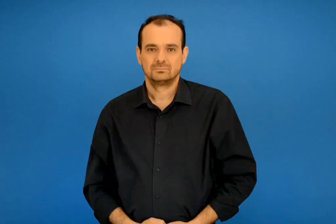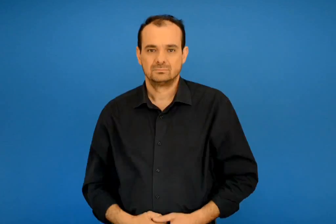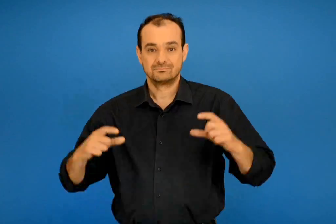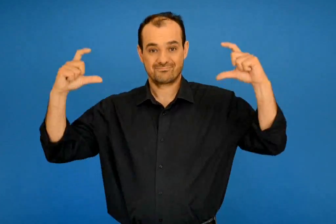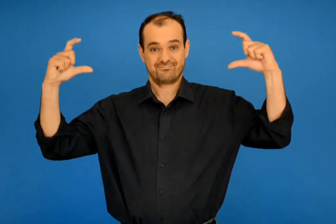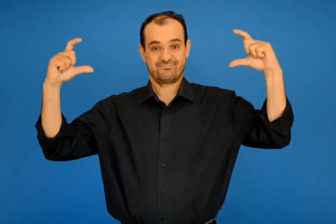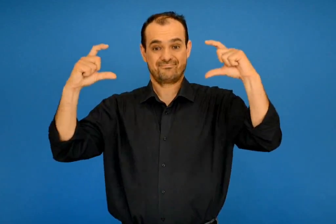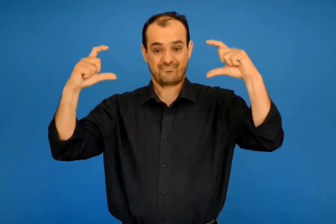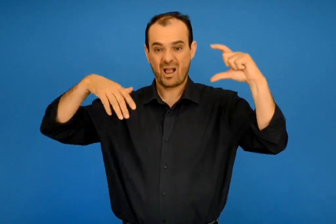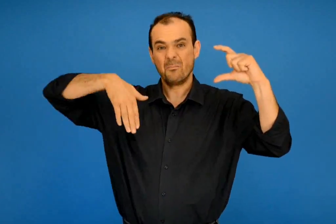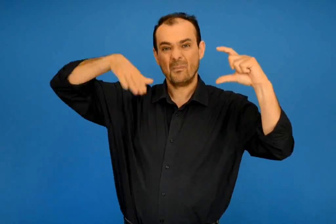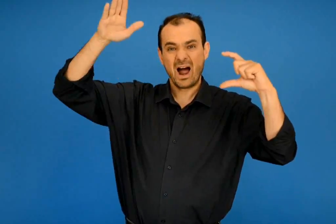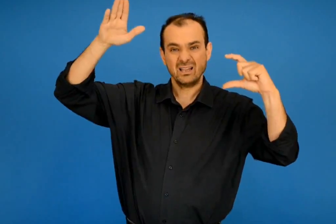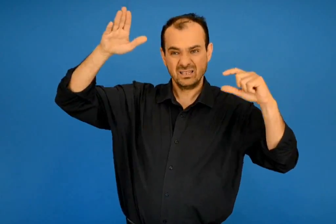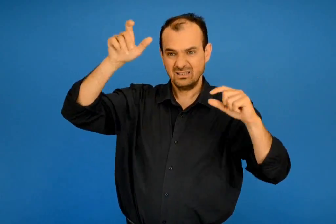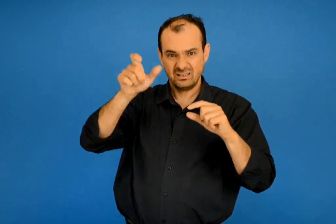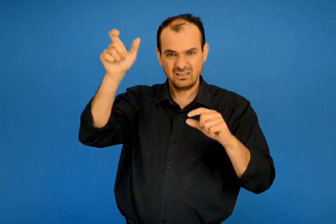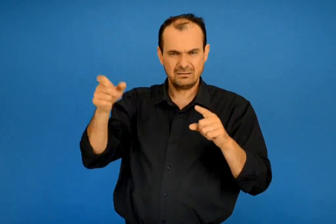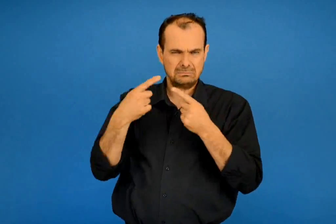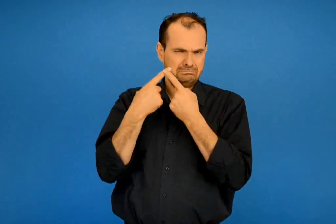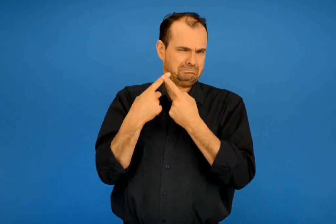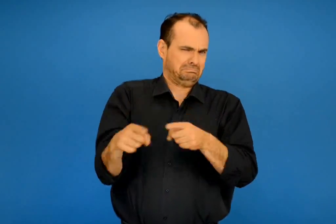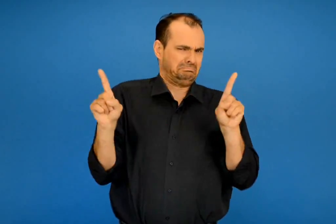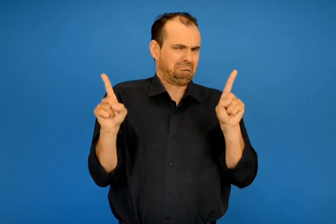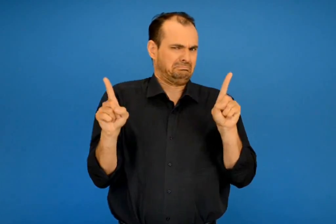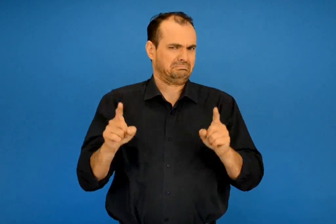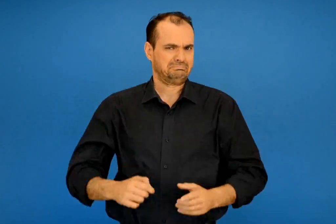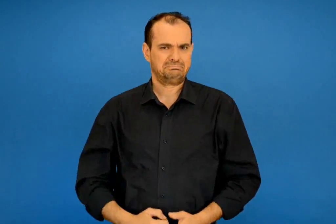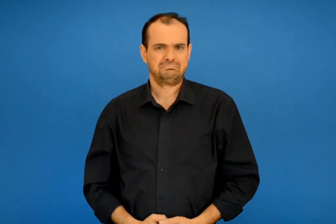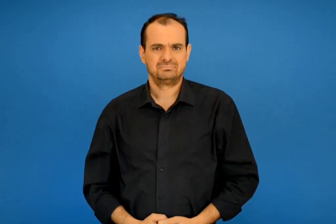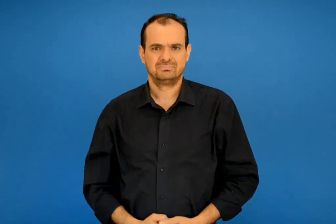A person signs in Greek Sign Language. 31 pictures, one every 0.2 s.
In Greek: οι μεγάλοι είναι πολύ περίεργοι
